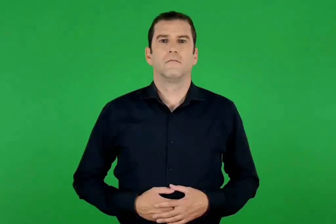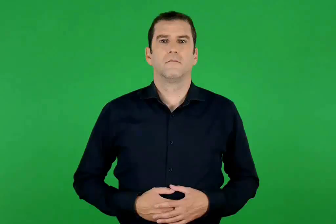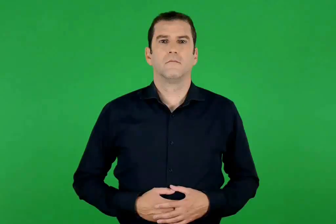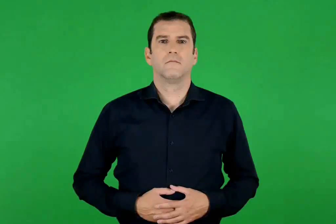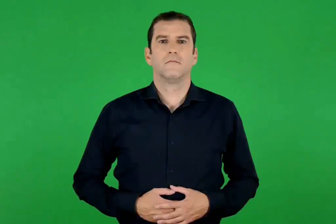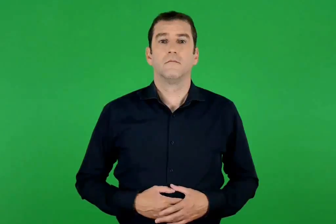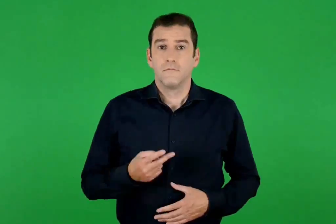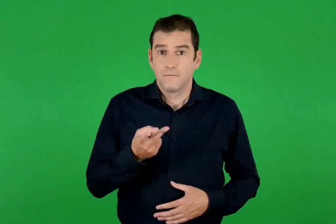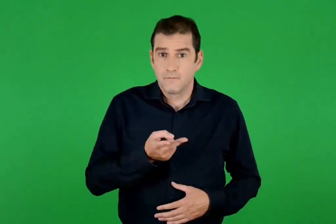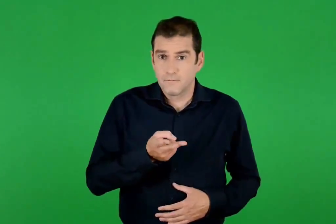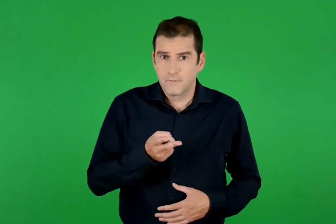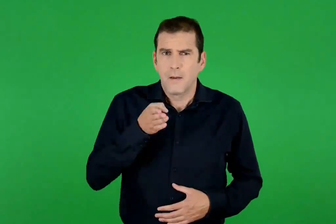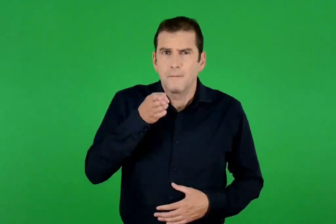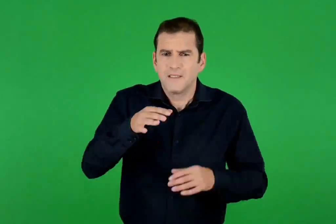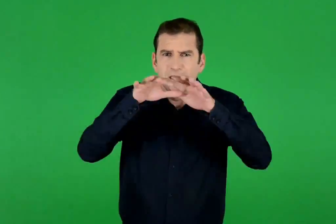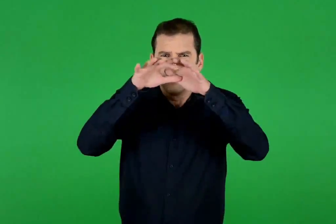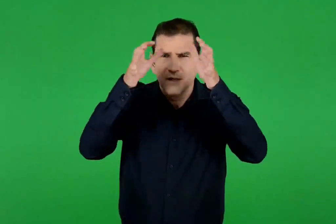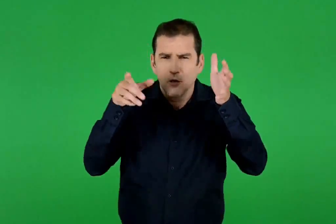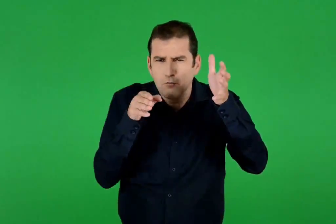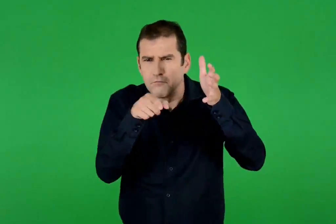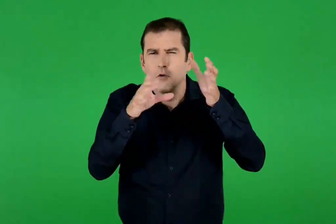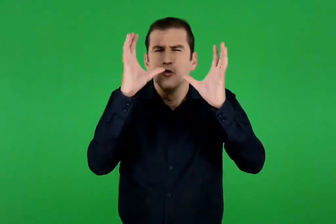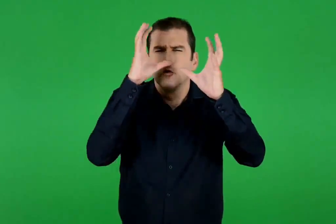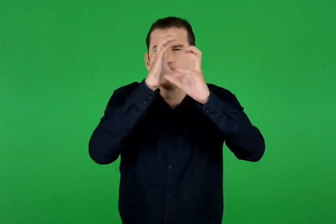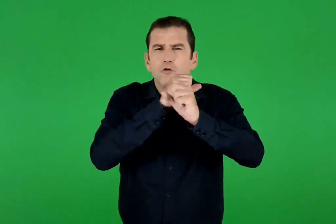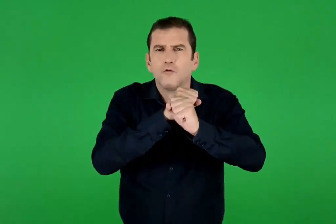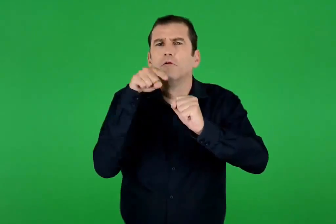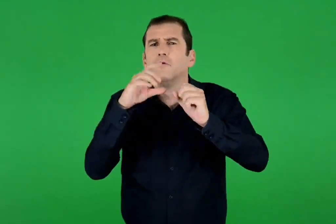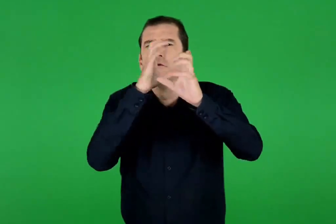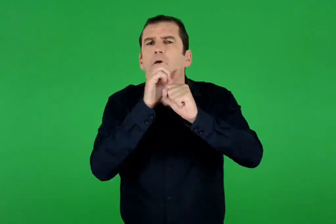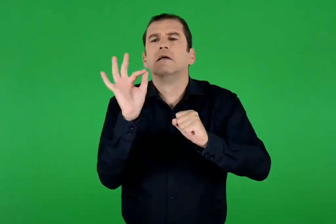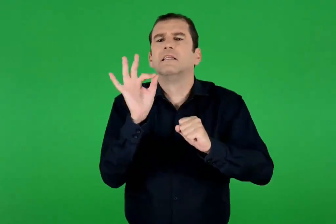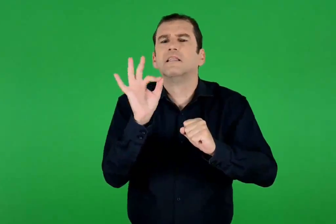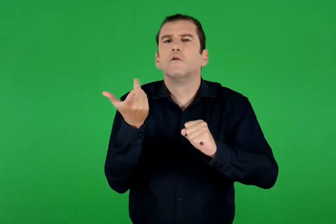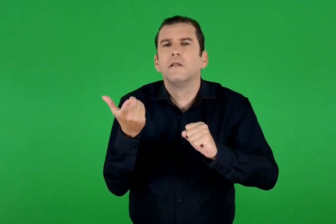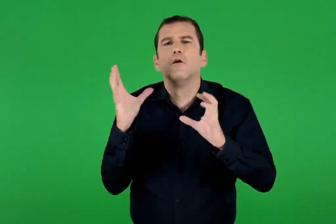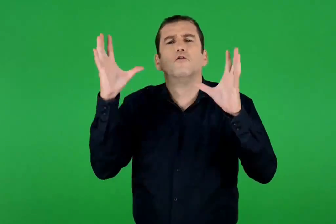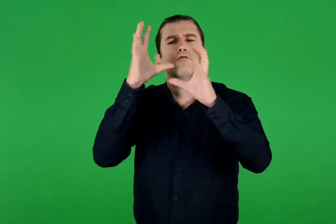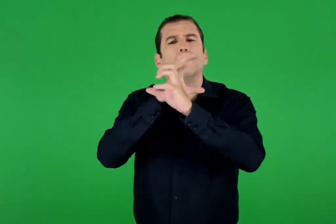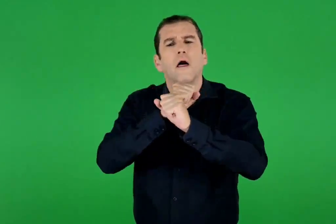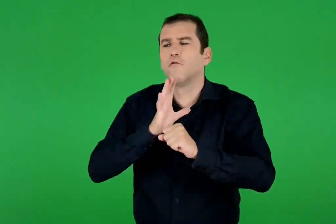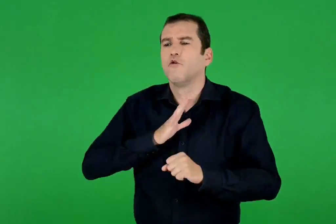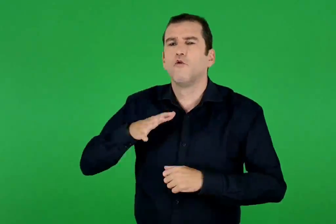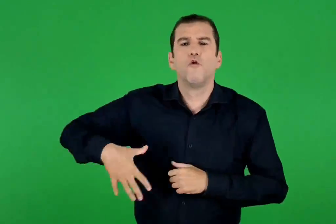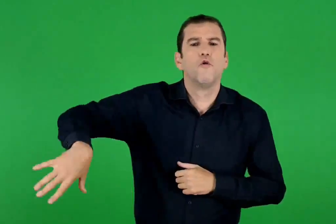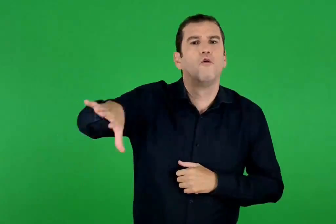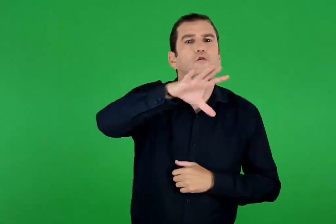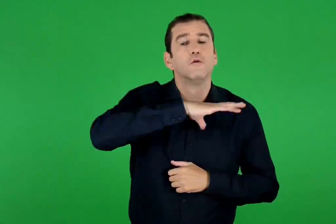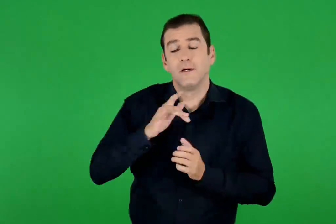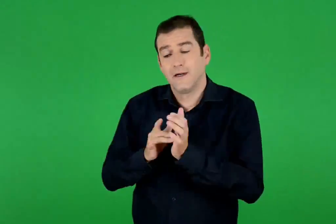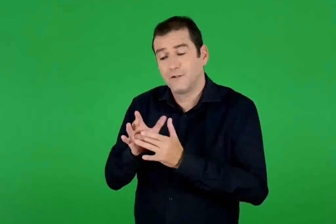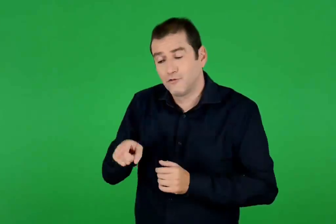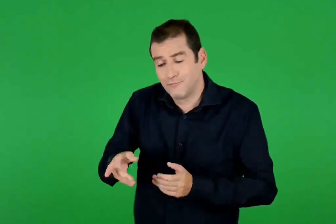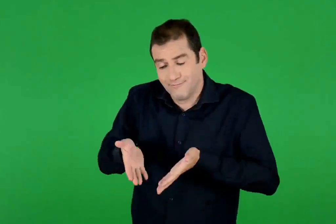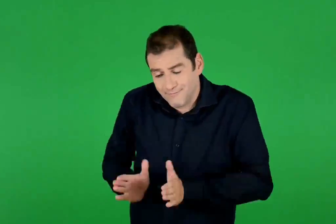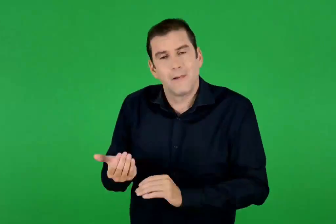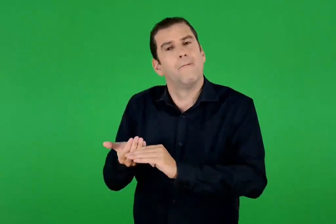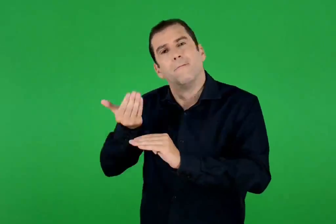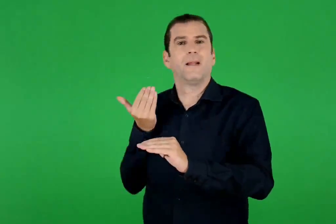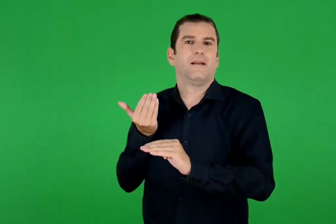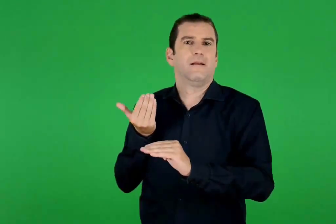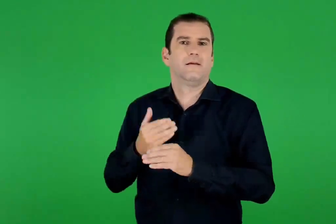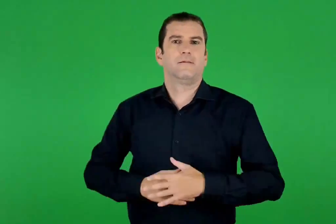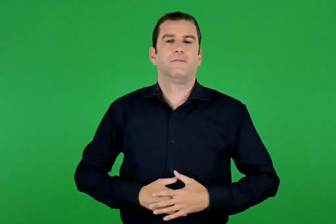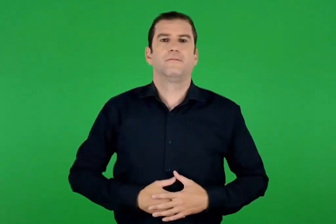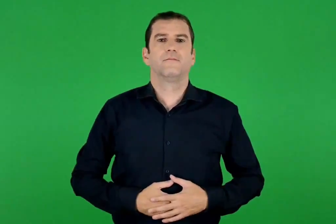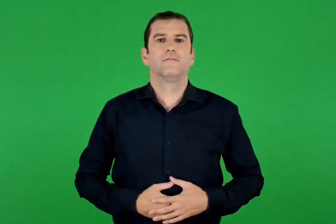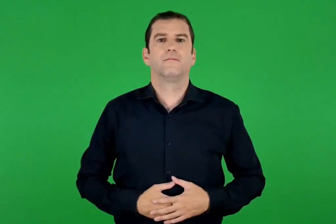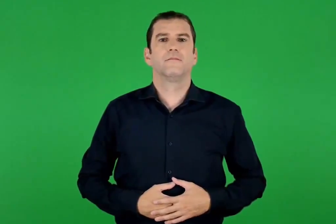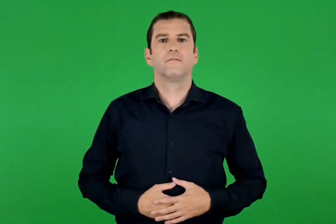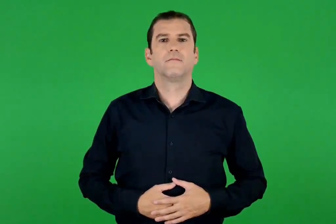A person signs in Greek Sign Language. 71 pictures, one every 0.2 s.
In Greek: βρίσκονται μέσα σε σκοτεινό σπήλαιο που συμβολίζει το σκοτάδι που βρισκόταν ο κόσμος πριν τη γέννηση του χριστού
